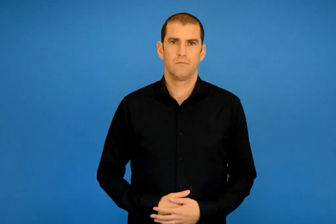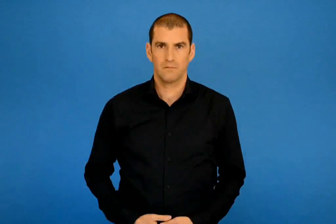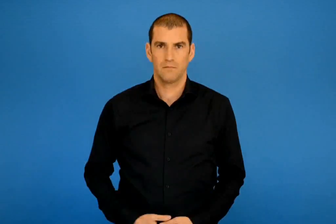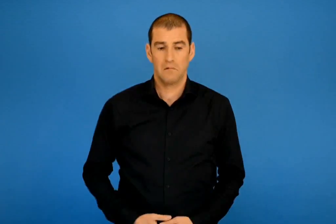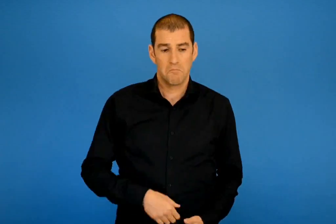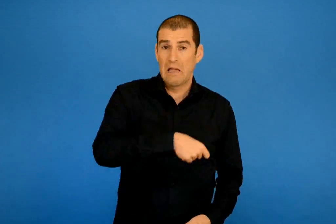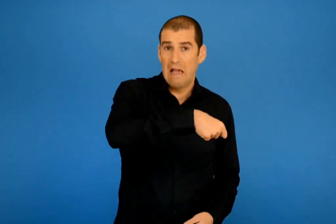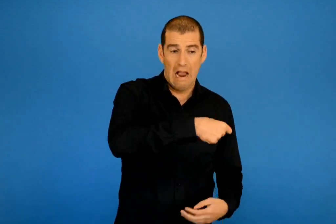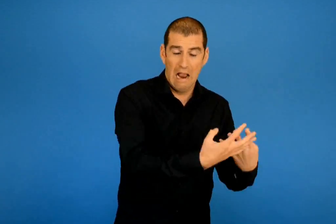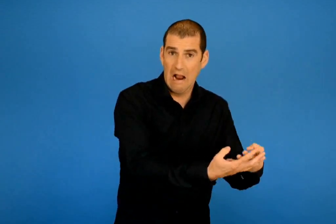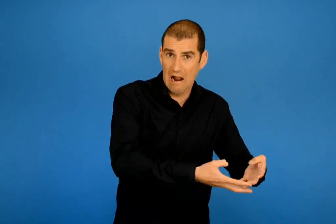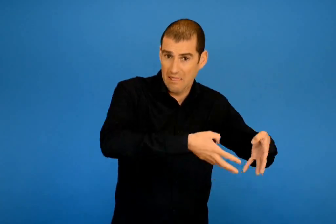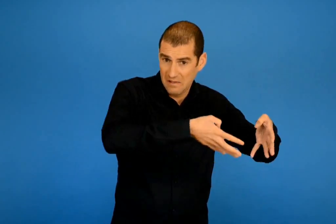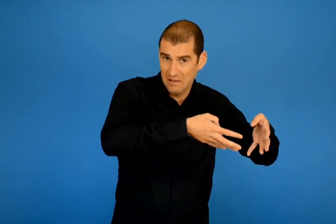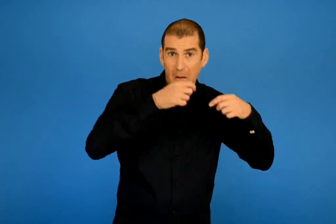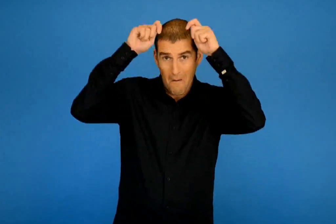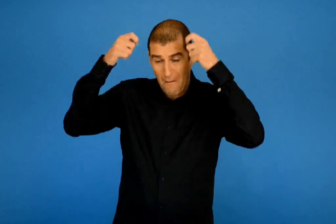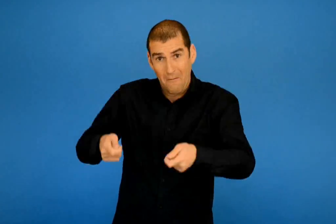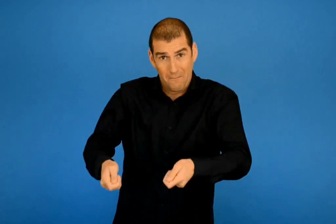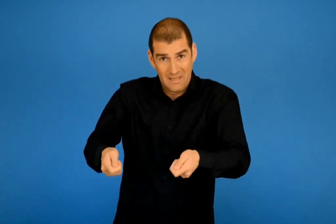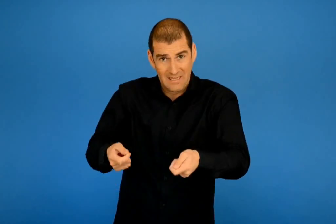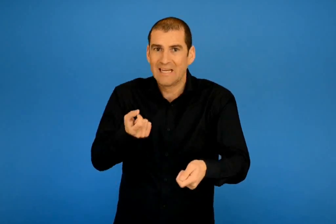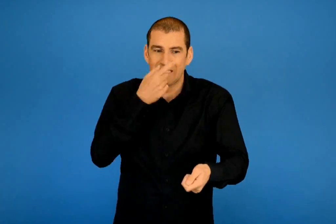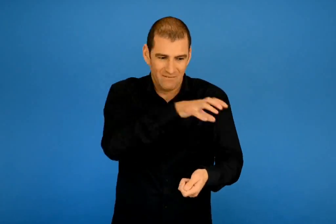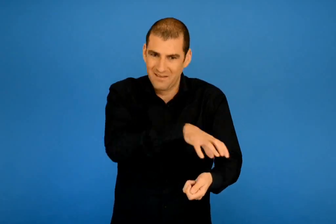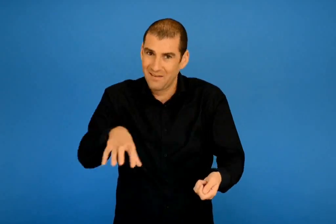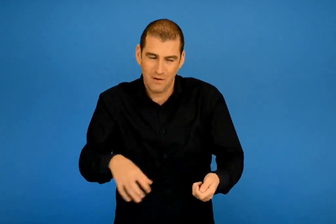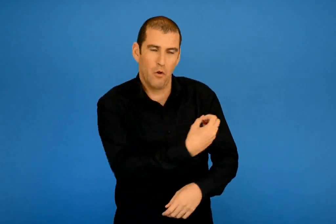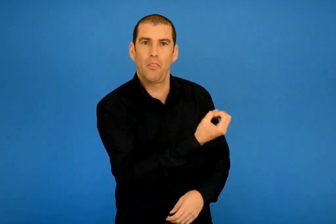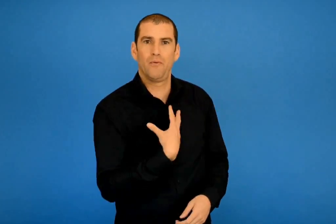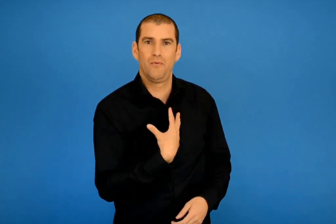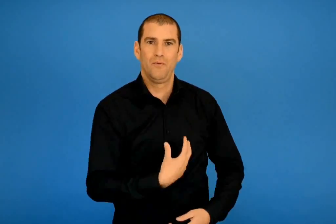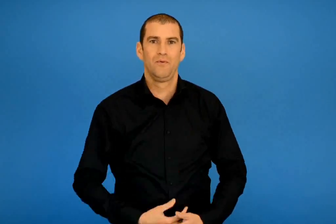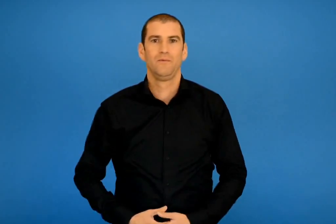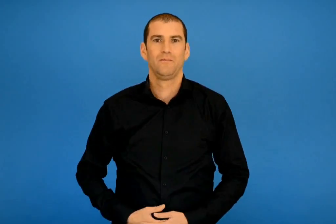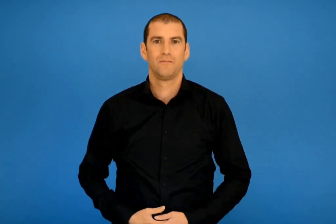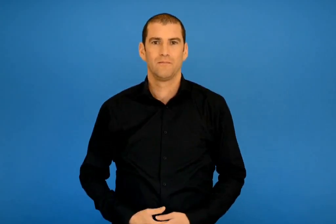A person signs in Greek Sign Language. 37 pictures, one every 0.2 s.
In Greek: μας φιλεύει και σταφύλια σε καλαθιά σε μαντίλια
